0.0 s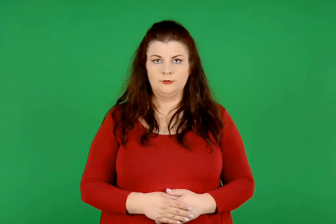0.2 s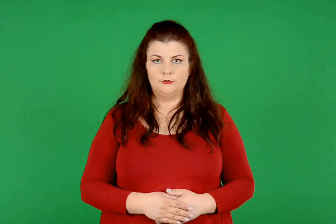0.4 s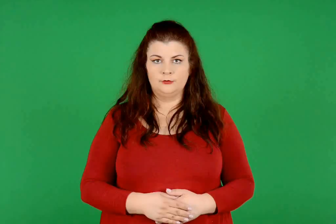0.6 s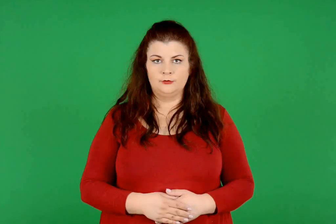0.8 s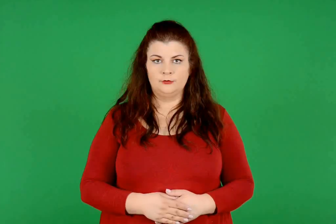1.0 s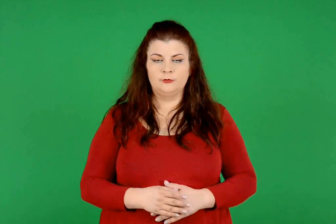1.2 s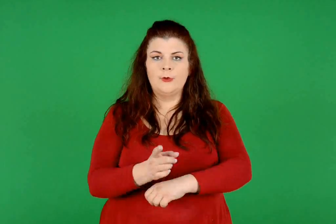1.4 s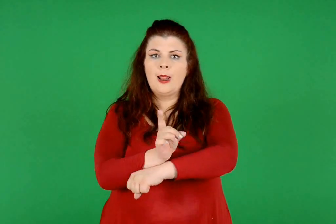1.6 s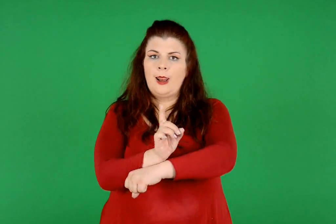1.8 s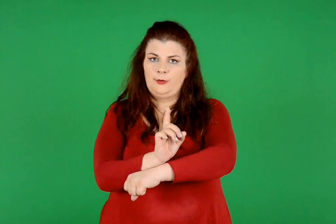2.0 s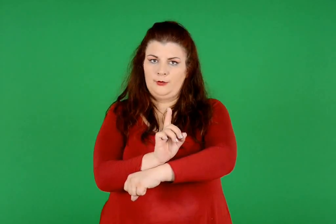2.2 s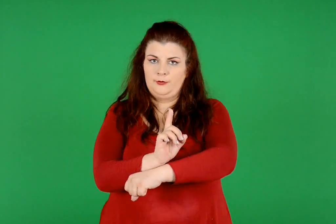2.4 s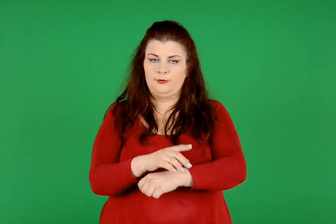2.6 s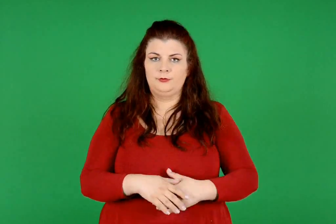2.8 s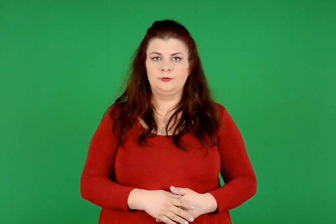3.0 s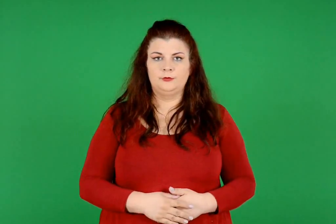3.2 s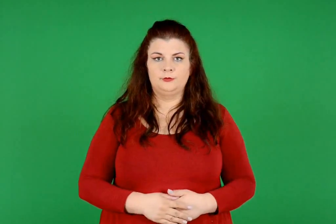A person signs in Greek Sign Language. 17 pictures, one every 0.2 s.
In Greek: λεπτά
